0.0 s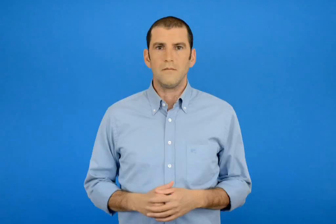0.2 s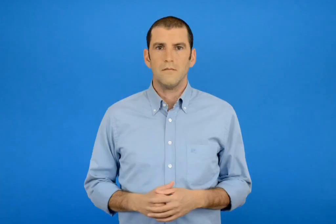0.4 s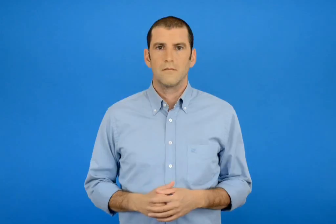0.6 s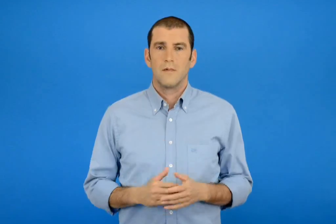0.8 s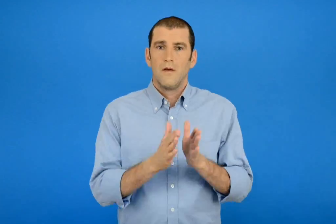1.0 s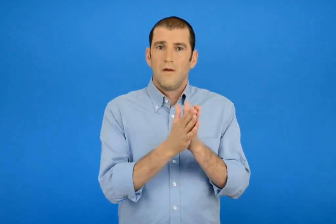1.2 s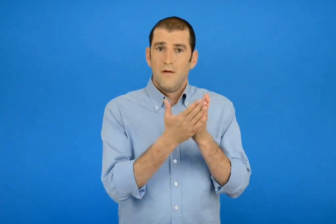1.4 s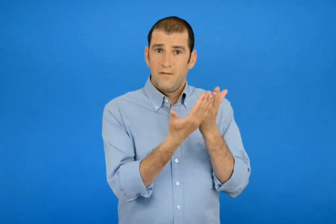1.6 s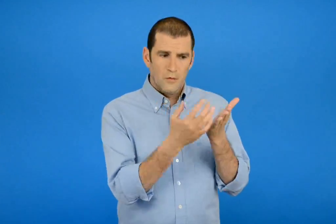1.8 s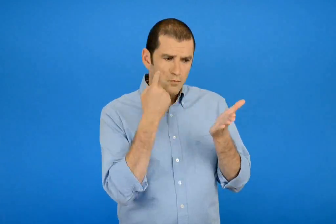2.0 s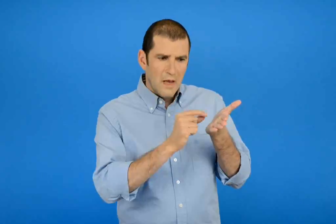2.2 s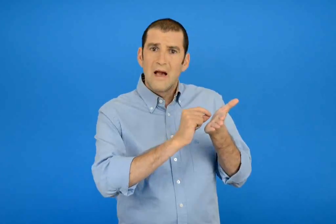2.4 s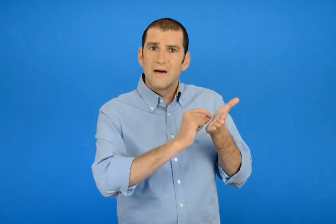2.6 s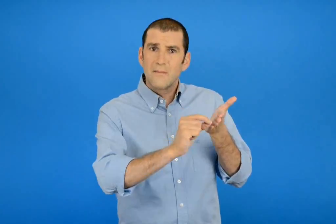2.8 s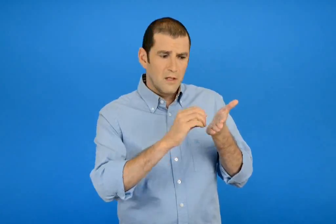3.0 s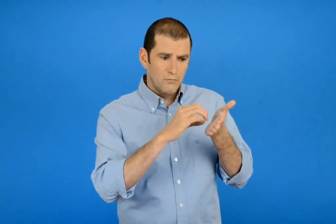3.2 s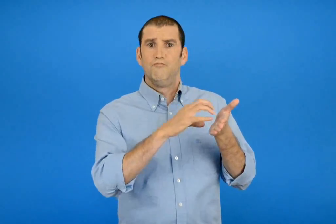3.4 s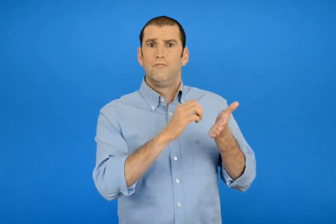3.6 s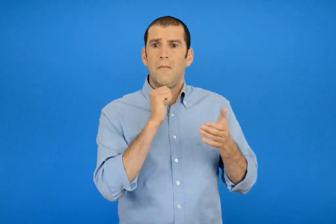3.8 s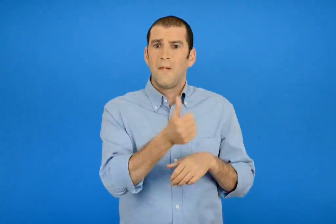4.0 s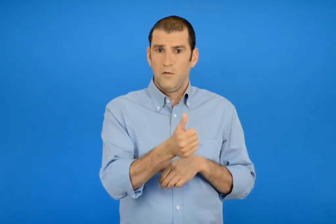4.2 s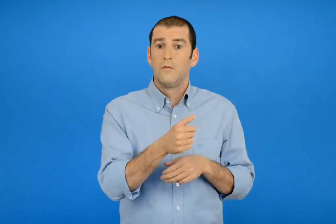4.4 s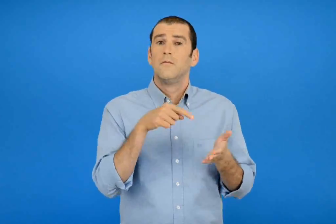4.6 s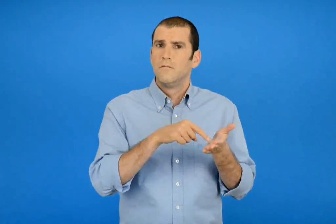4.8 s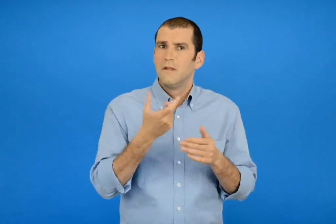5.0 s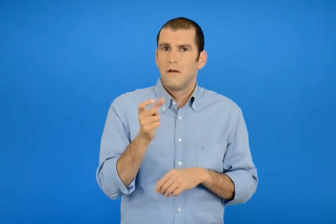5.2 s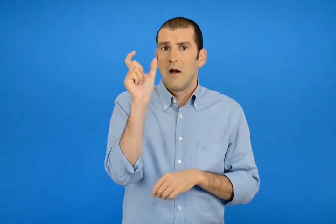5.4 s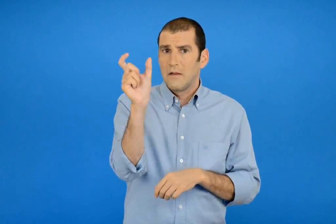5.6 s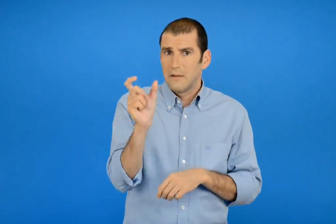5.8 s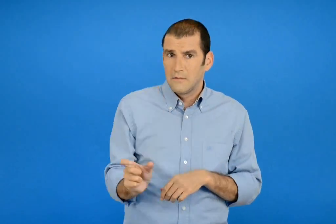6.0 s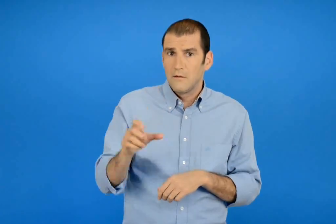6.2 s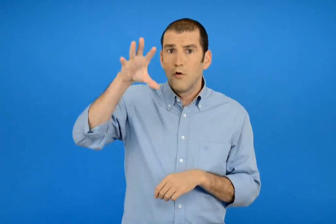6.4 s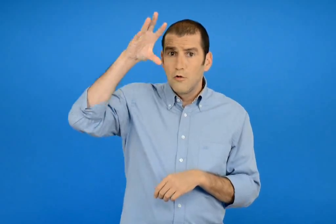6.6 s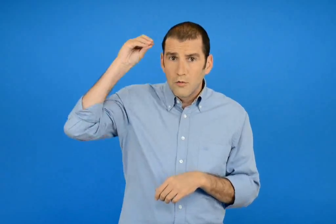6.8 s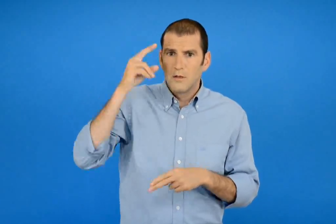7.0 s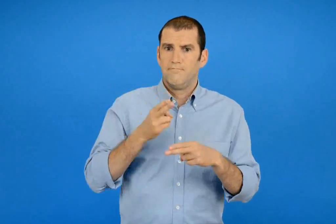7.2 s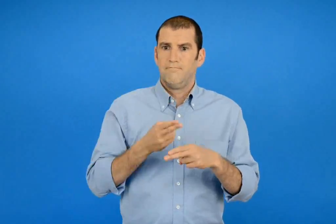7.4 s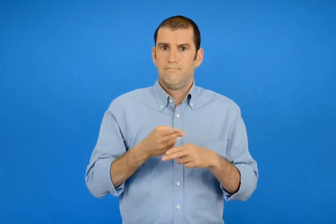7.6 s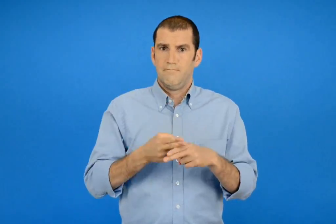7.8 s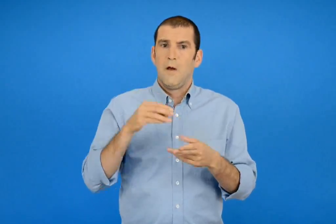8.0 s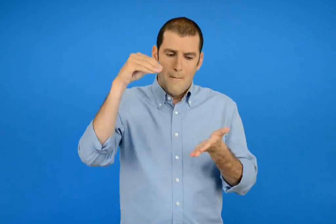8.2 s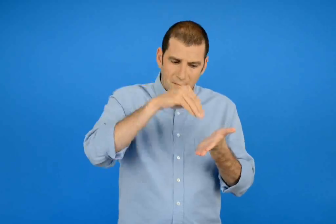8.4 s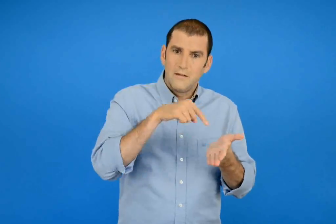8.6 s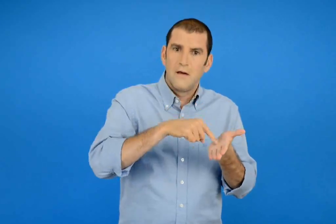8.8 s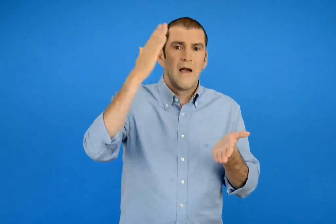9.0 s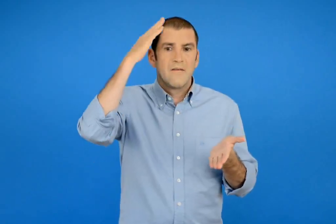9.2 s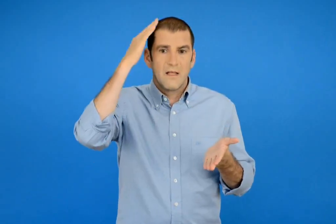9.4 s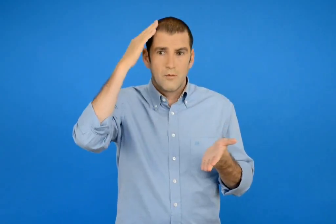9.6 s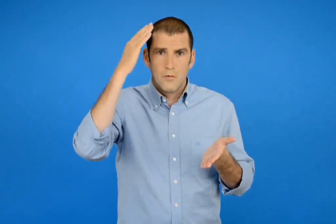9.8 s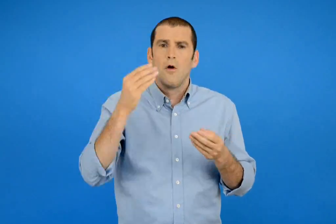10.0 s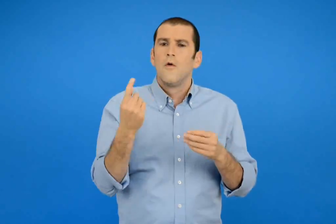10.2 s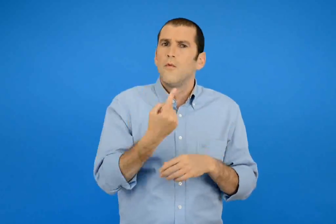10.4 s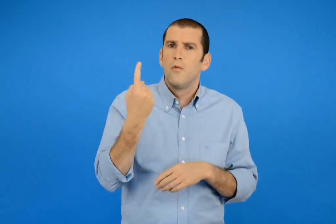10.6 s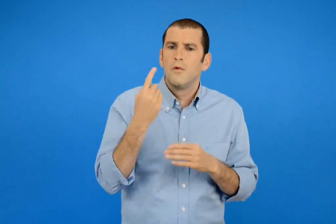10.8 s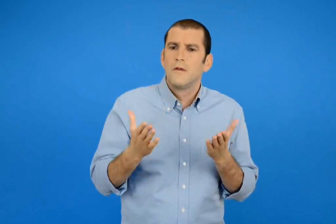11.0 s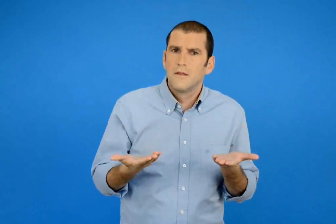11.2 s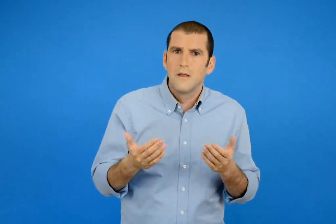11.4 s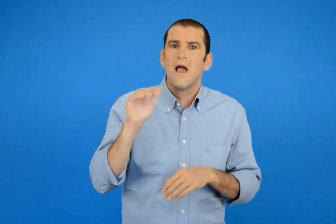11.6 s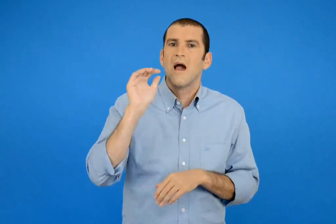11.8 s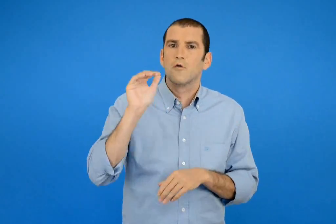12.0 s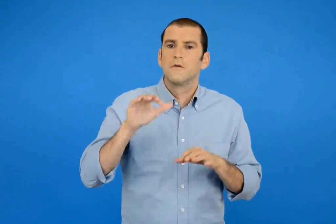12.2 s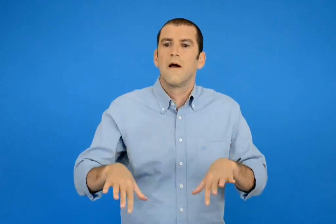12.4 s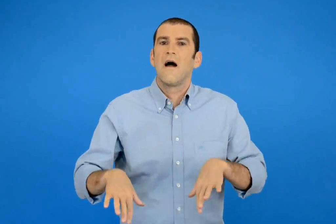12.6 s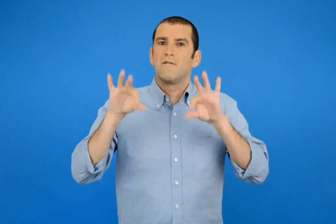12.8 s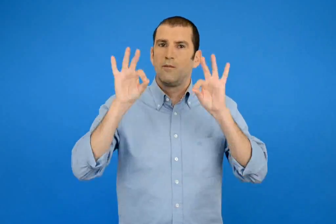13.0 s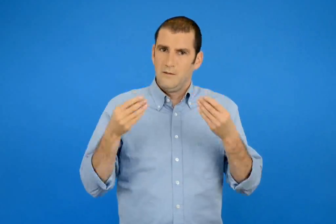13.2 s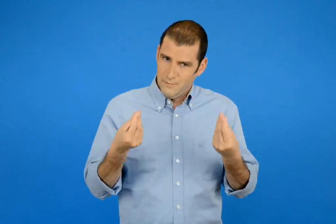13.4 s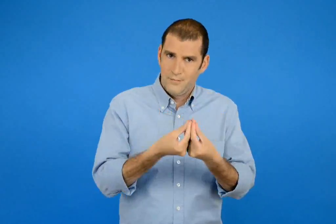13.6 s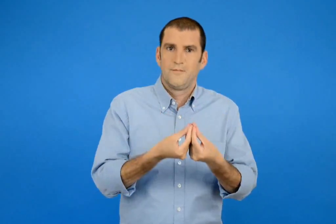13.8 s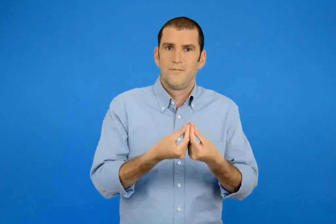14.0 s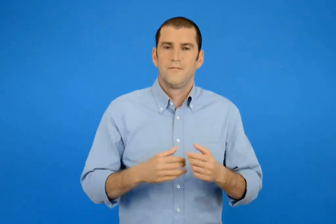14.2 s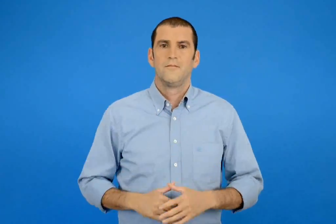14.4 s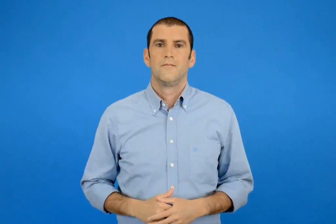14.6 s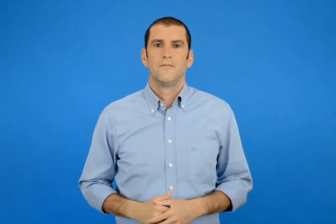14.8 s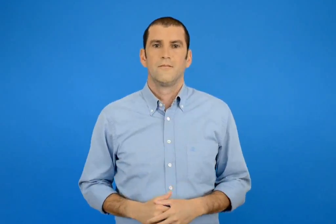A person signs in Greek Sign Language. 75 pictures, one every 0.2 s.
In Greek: με τα έντονα γράμματα δίνονται οι σημαντικές έννοιες και οι οροί που συναντήσαμε στο κεφάλαιο και που στην πλειοψηφία τους σχετίζονται με την ερώτηση αφόρμησης
